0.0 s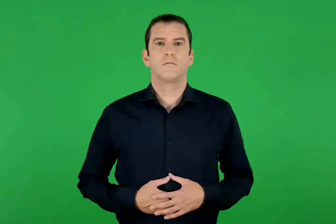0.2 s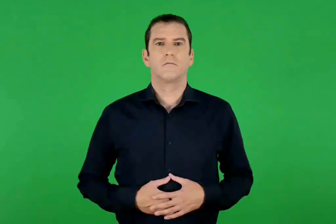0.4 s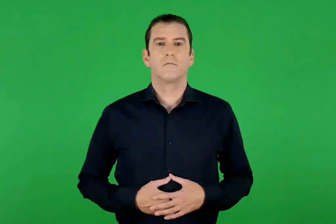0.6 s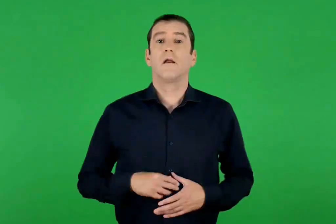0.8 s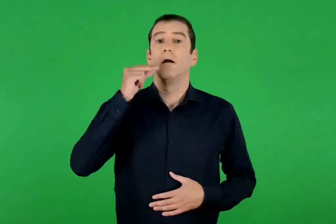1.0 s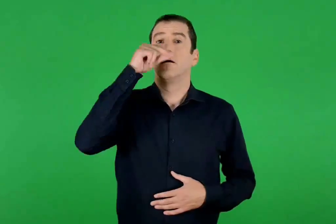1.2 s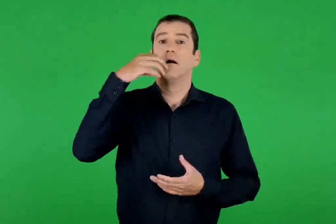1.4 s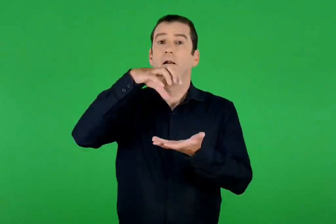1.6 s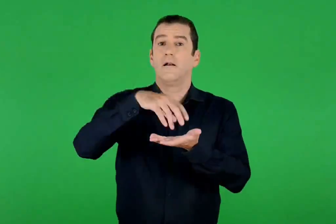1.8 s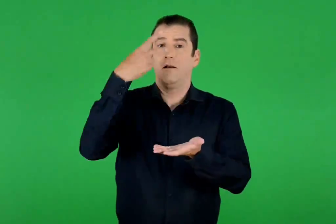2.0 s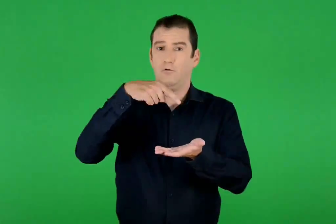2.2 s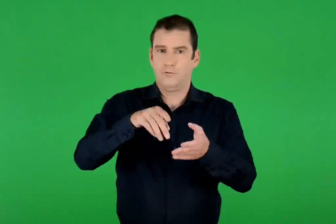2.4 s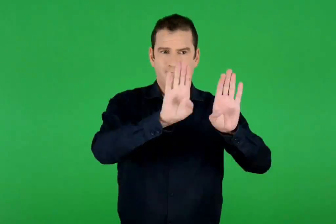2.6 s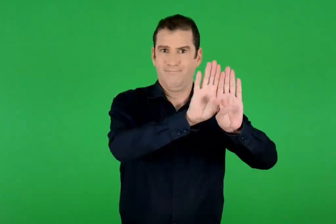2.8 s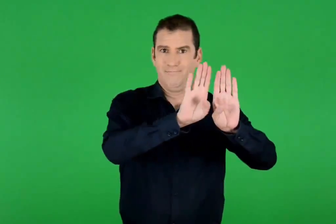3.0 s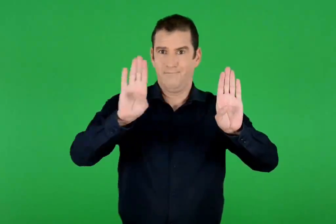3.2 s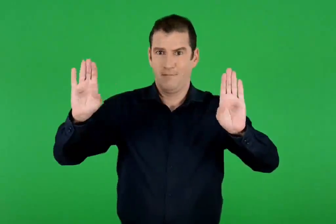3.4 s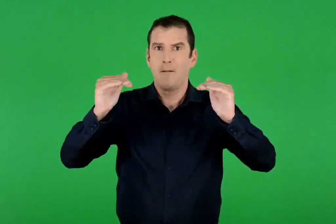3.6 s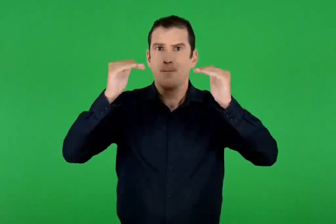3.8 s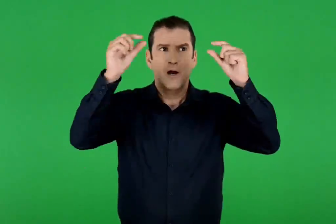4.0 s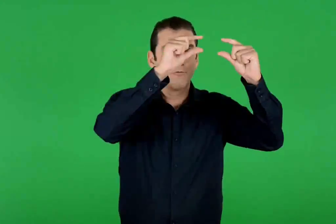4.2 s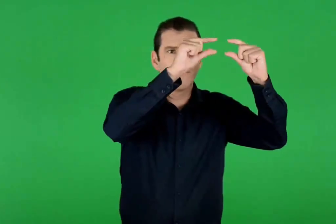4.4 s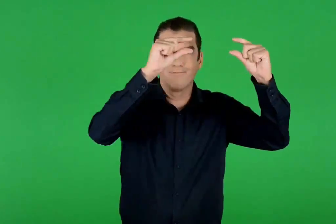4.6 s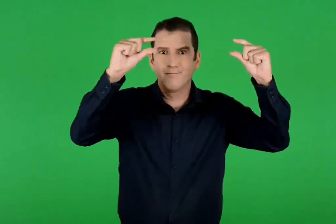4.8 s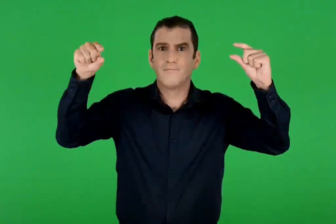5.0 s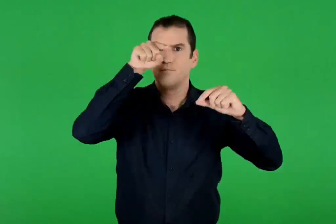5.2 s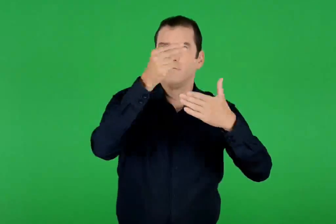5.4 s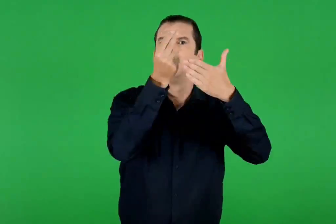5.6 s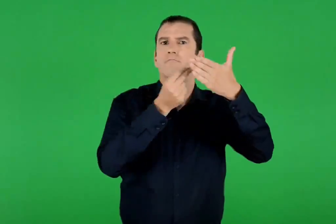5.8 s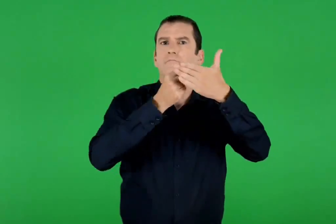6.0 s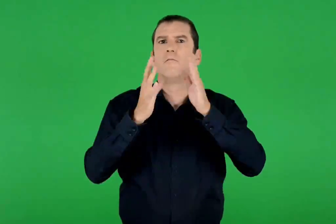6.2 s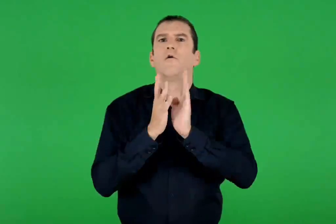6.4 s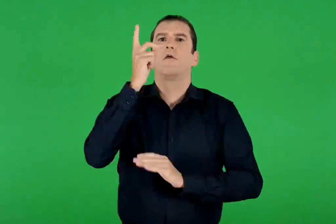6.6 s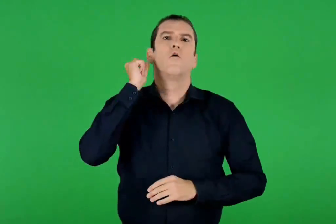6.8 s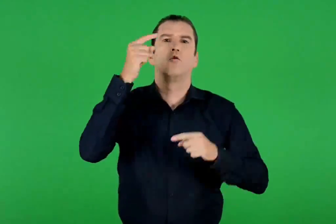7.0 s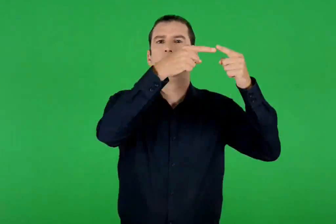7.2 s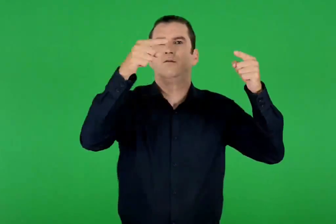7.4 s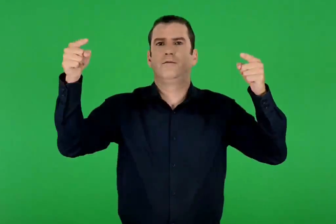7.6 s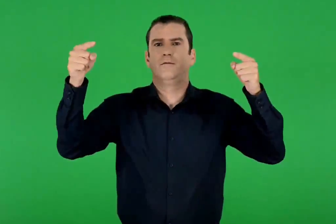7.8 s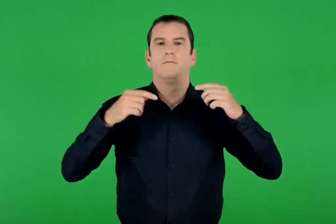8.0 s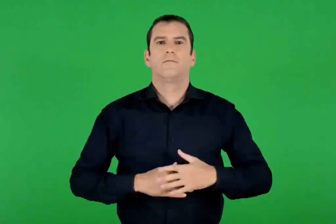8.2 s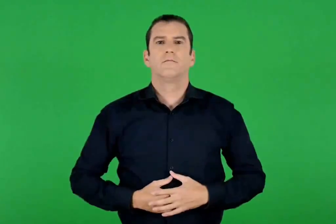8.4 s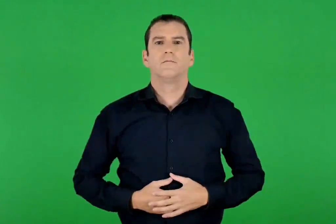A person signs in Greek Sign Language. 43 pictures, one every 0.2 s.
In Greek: το δωδεκάορτο βρίσκεται ζωγραφισμένο στο πάνω μέρος του τέμπλου του ναού
